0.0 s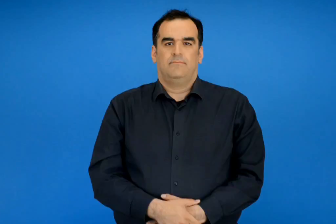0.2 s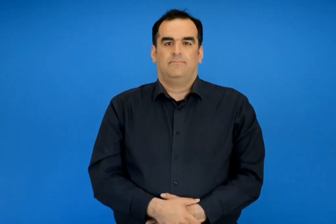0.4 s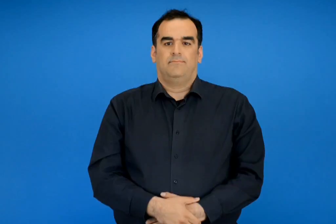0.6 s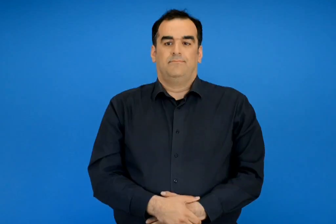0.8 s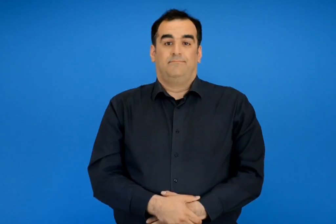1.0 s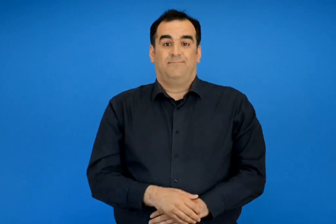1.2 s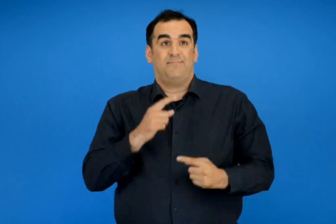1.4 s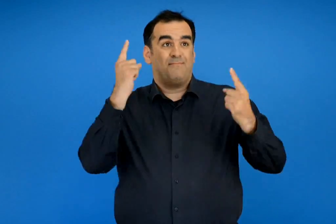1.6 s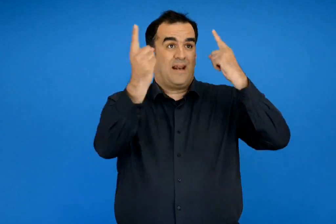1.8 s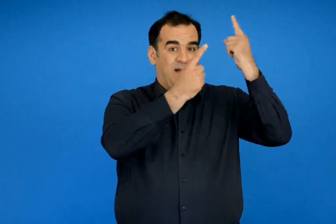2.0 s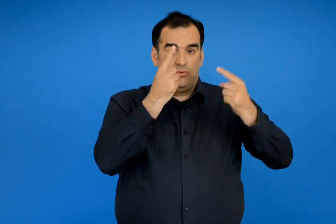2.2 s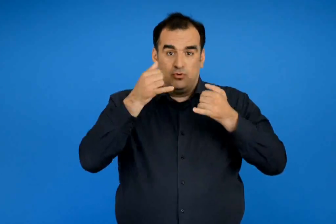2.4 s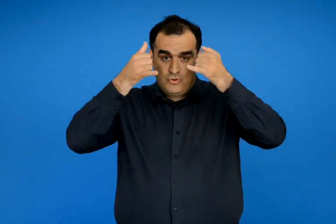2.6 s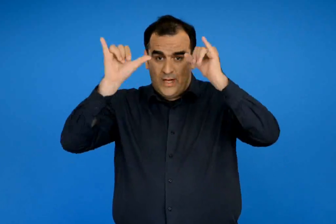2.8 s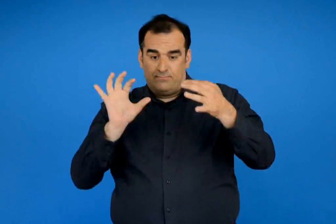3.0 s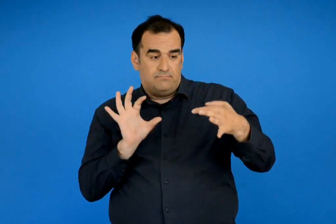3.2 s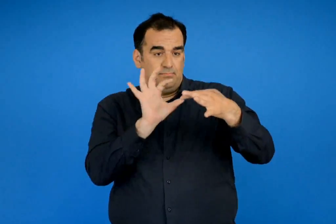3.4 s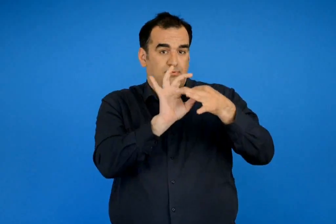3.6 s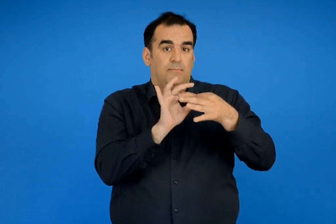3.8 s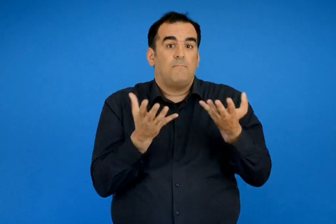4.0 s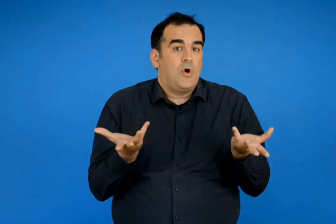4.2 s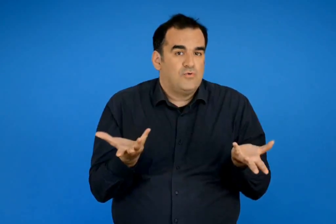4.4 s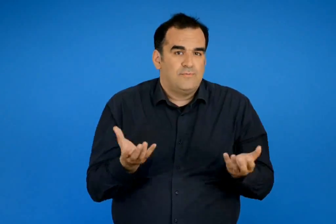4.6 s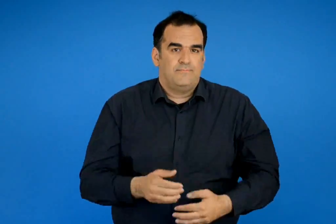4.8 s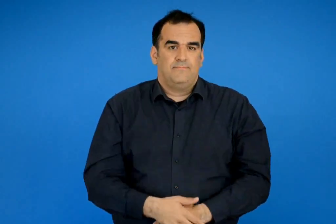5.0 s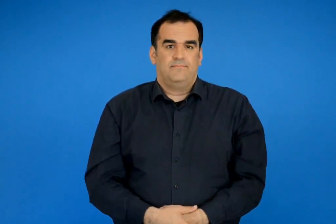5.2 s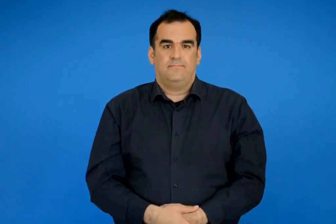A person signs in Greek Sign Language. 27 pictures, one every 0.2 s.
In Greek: πως προσαρμόζονται τα ζώα στο περιβάλλον τους
